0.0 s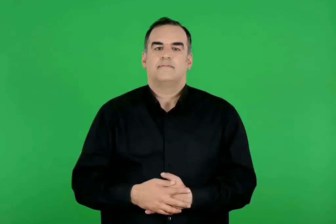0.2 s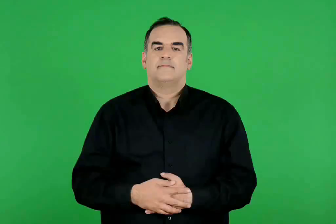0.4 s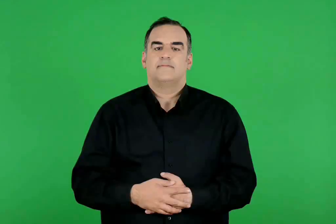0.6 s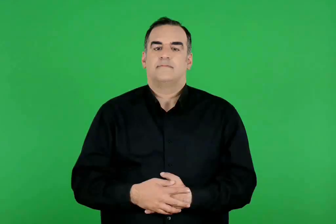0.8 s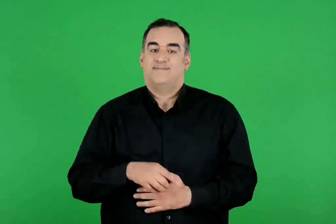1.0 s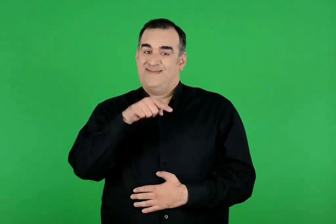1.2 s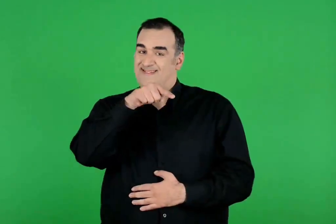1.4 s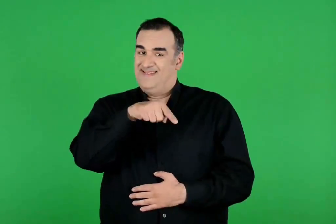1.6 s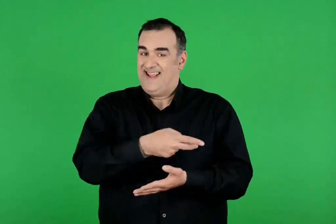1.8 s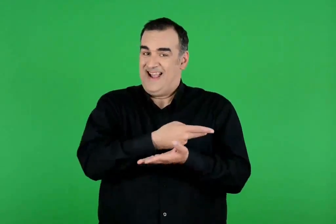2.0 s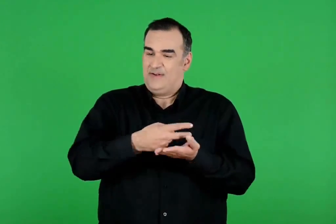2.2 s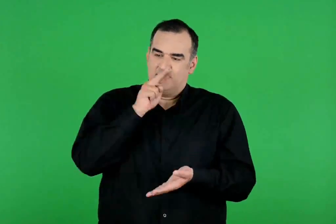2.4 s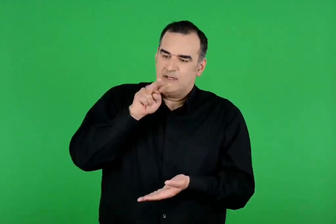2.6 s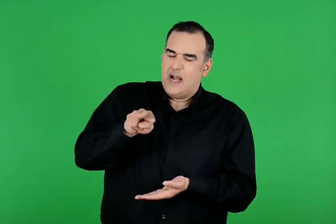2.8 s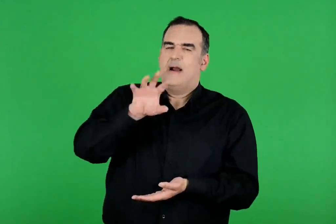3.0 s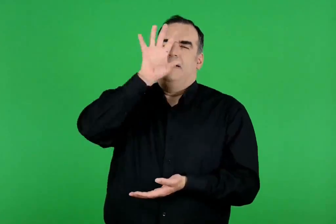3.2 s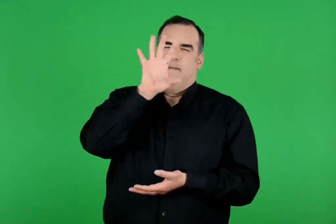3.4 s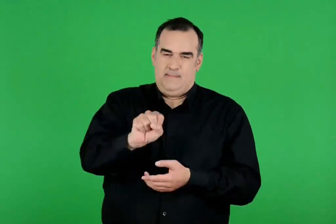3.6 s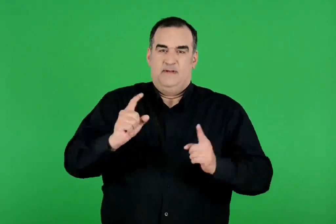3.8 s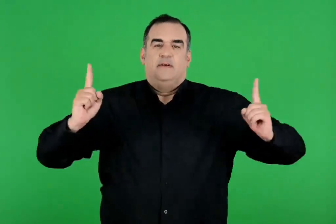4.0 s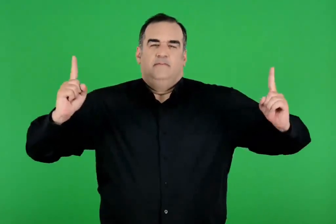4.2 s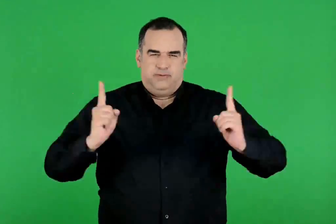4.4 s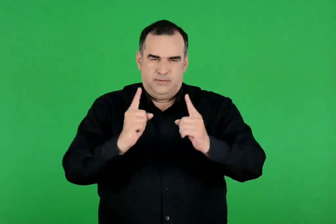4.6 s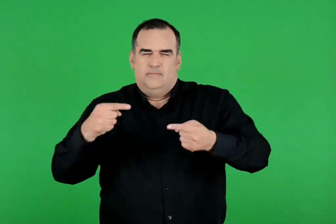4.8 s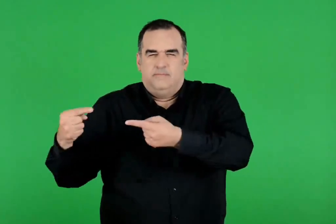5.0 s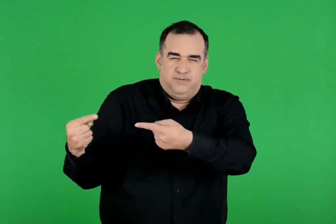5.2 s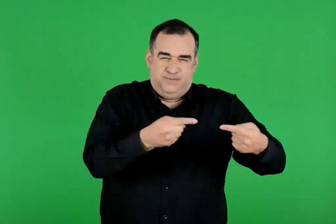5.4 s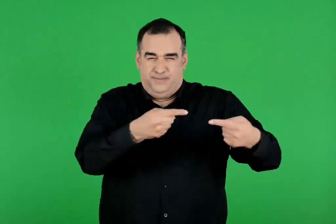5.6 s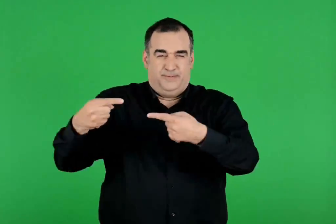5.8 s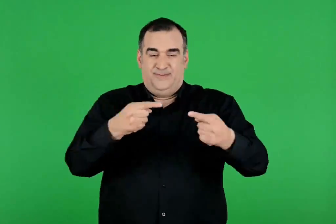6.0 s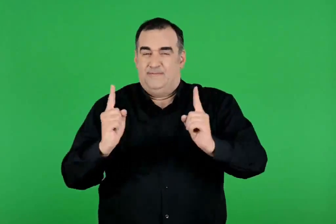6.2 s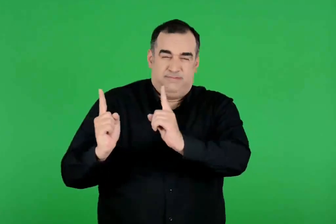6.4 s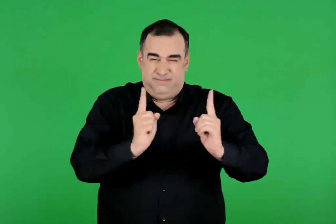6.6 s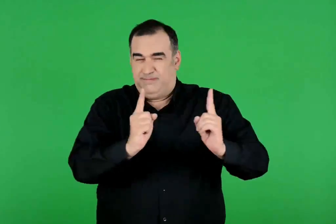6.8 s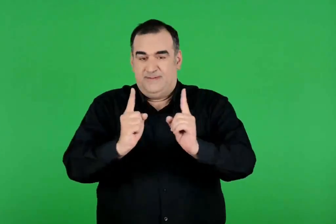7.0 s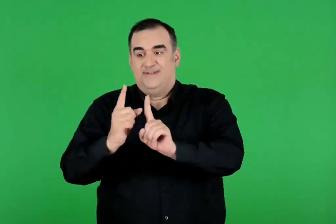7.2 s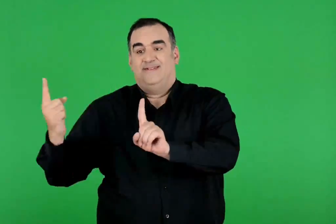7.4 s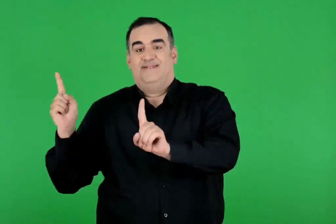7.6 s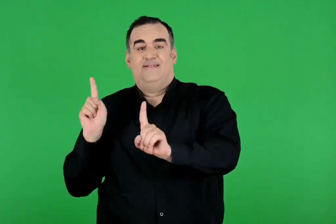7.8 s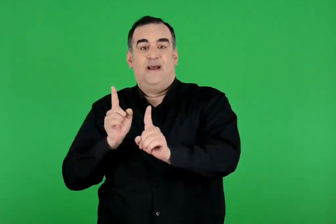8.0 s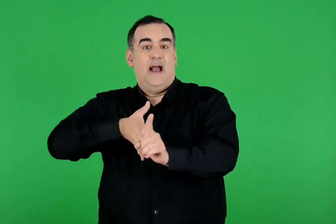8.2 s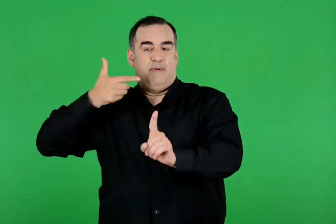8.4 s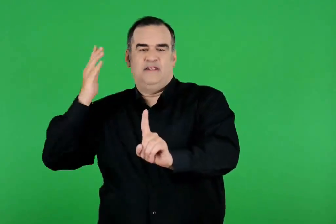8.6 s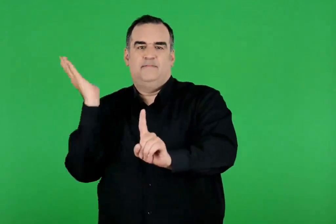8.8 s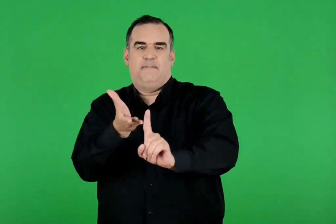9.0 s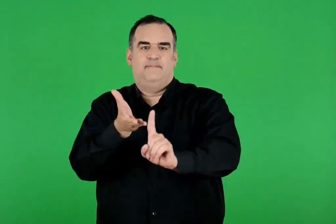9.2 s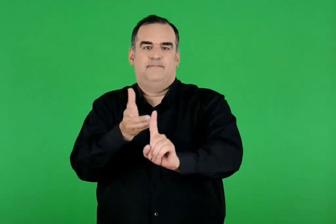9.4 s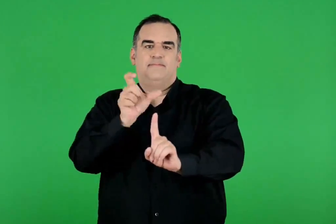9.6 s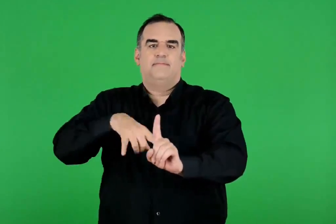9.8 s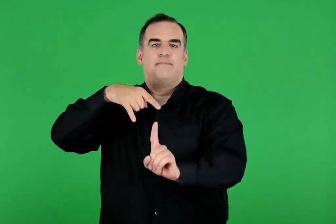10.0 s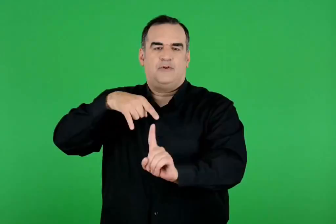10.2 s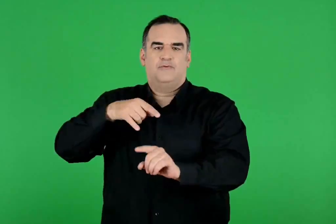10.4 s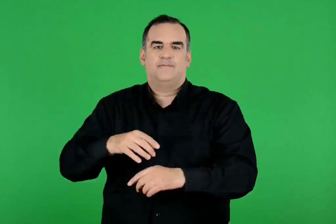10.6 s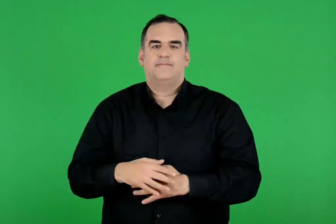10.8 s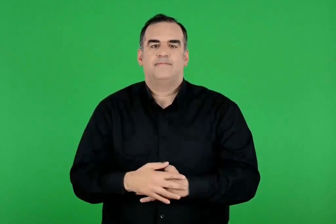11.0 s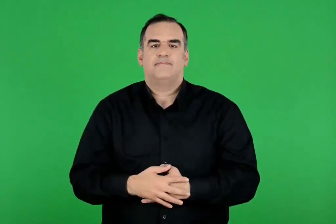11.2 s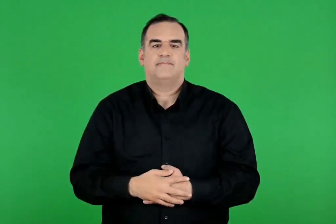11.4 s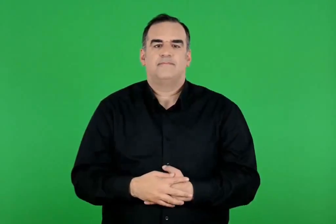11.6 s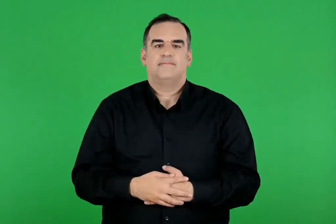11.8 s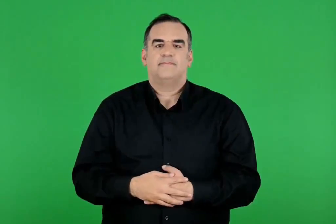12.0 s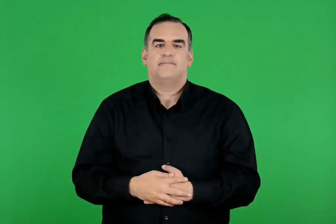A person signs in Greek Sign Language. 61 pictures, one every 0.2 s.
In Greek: όμως εκεί τον γνώρισε ο έκτορας , πήγε κοντά κι άρχισαν να παλεύουν. τότε ο απόλλωνας χτύπησε τον πάτροκλο πισώπλατα
